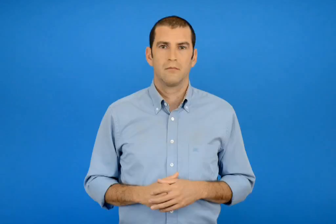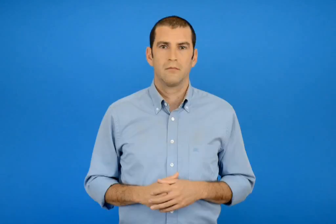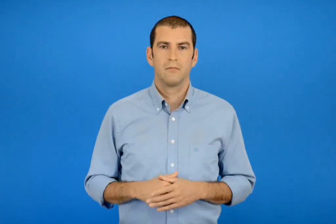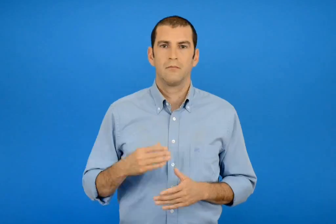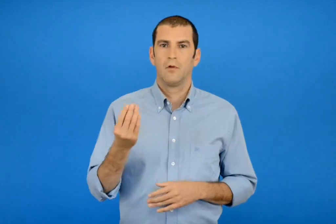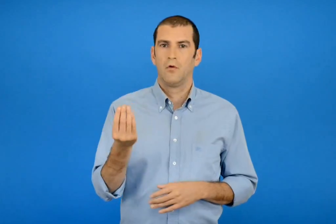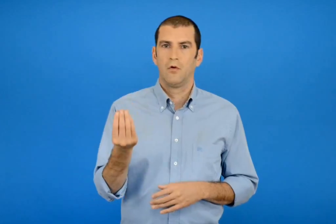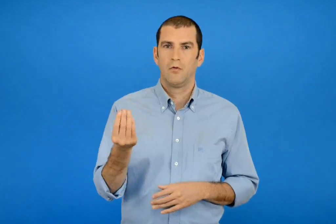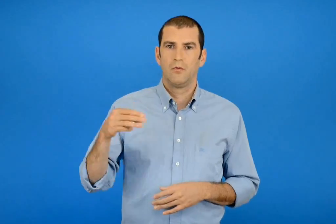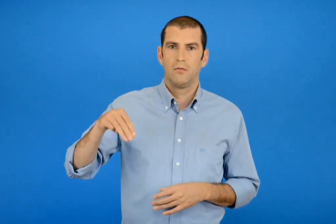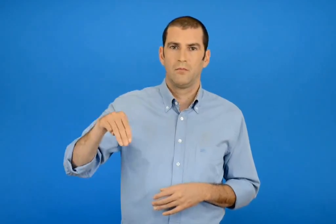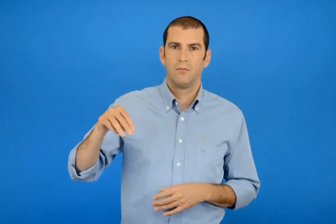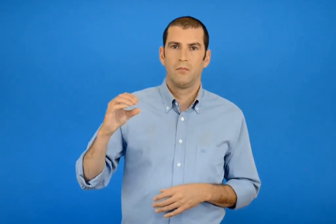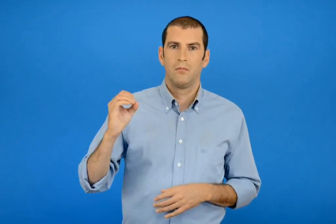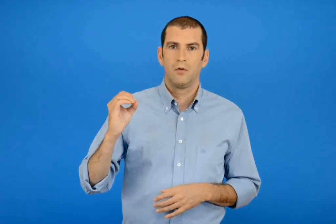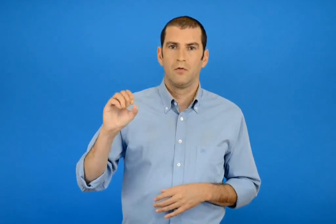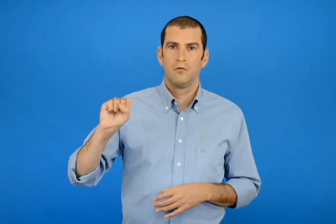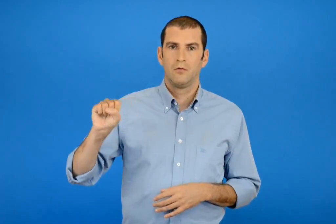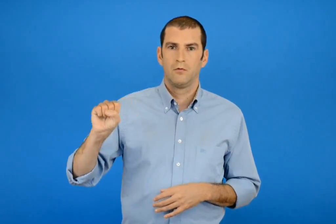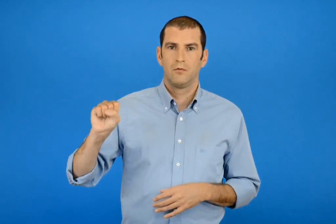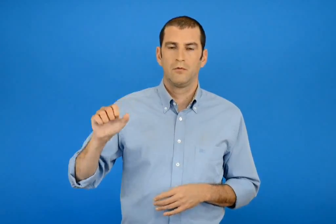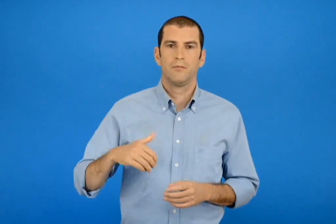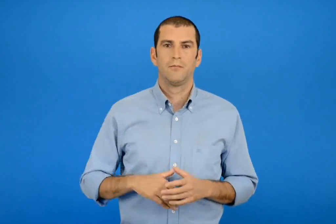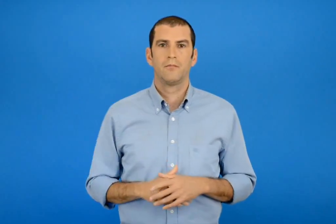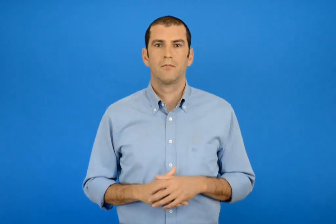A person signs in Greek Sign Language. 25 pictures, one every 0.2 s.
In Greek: ωμός
